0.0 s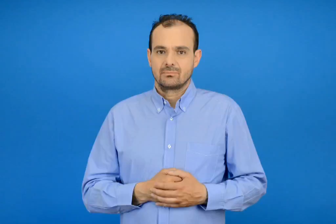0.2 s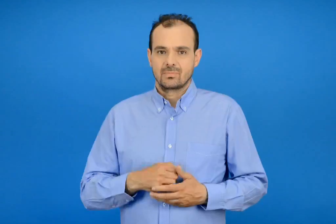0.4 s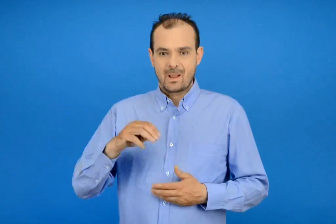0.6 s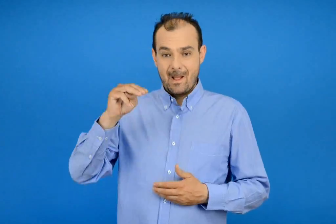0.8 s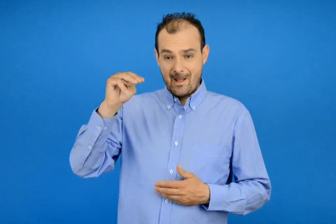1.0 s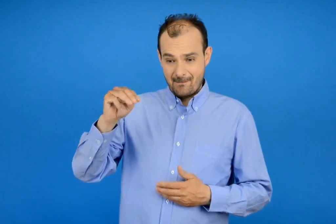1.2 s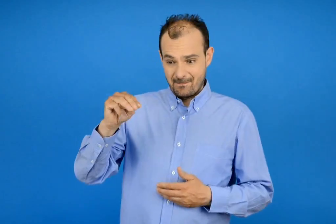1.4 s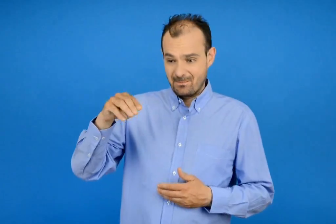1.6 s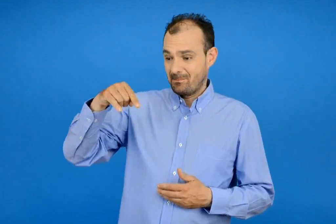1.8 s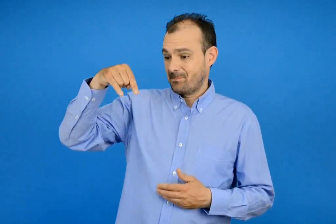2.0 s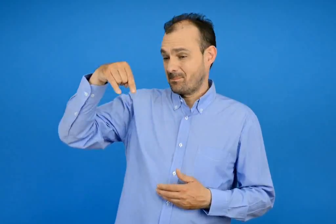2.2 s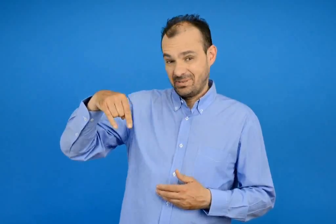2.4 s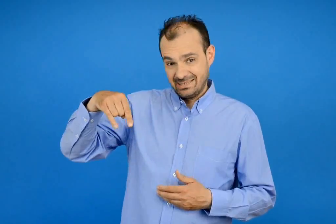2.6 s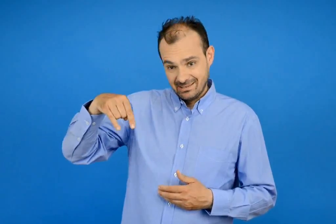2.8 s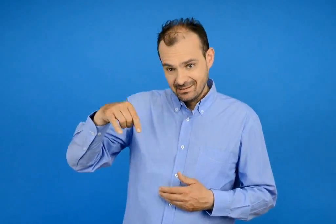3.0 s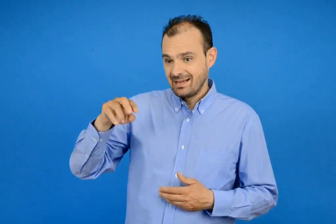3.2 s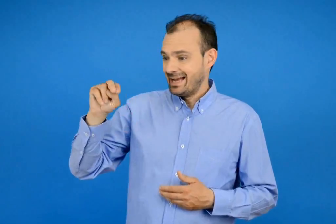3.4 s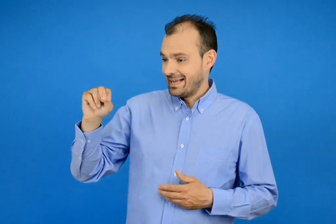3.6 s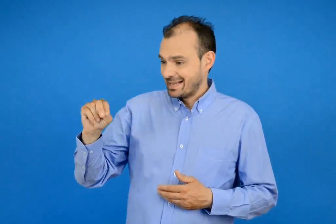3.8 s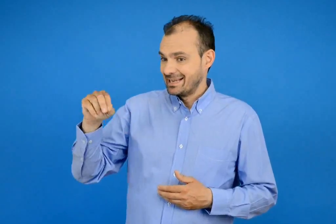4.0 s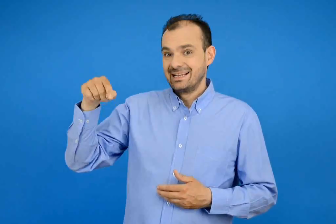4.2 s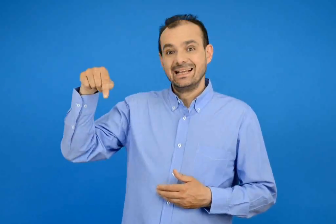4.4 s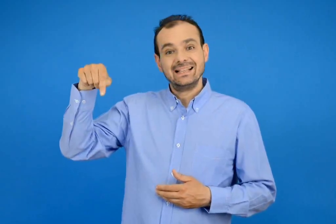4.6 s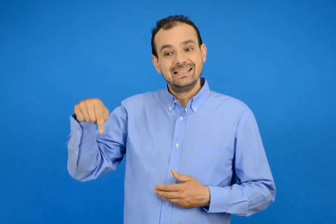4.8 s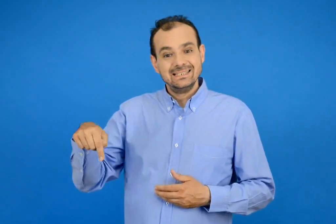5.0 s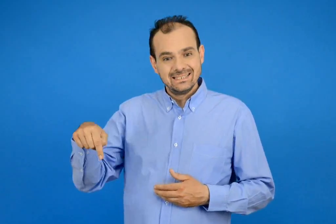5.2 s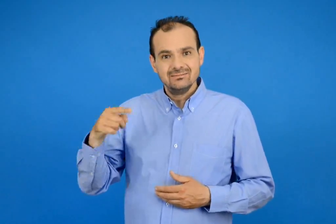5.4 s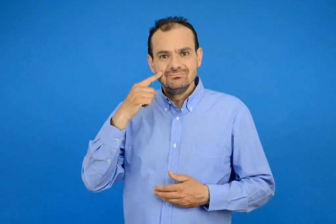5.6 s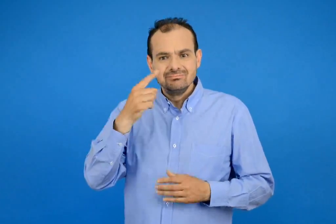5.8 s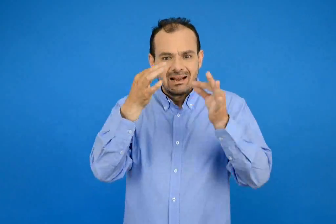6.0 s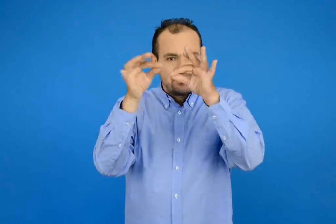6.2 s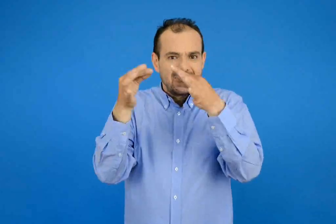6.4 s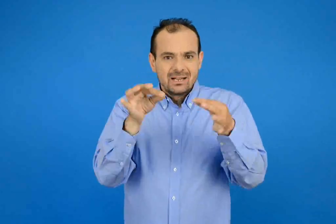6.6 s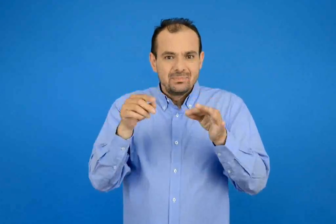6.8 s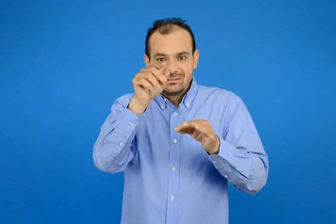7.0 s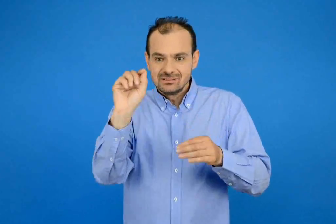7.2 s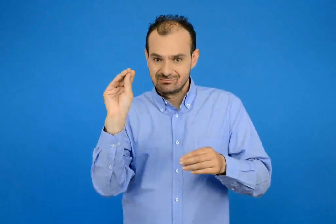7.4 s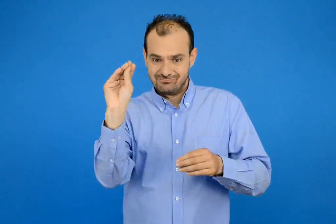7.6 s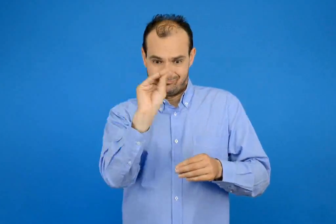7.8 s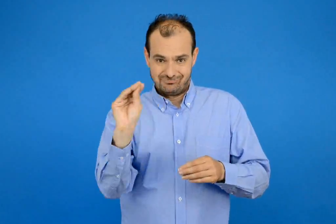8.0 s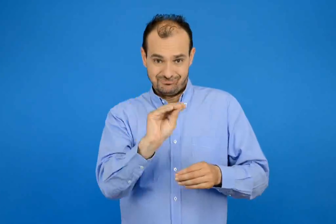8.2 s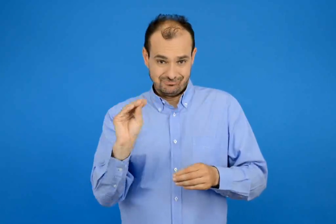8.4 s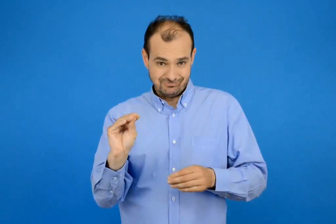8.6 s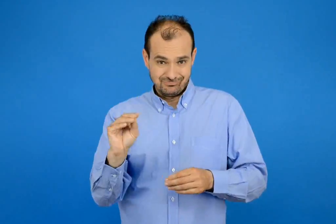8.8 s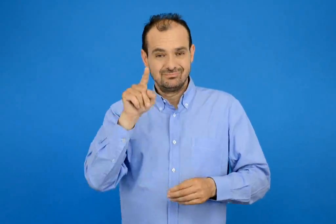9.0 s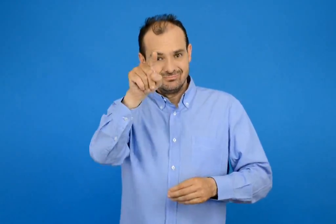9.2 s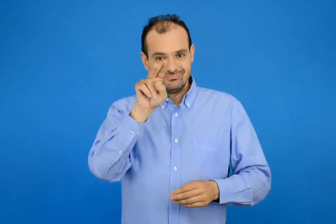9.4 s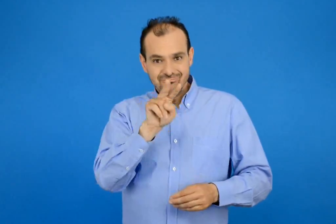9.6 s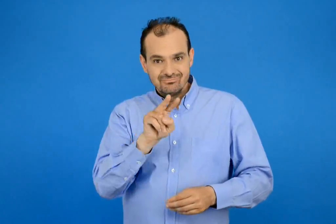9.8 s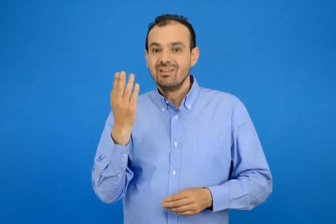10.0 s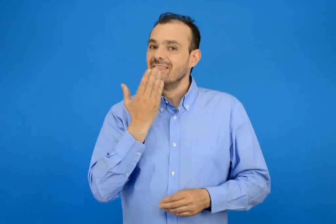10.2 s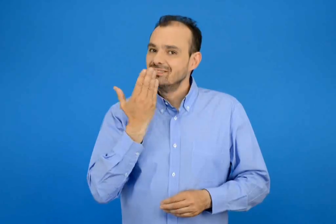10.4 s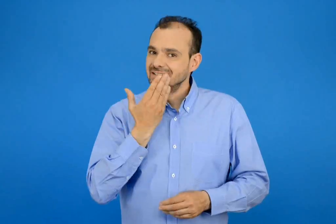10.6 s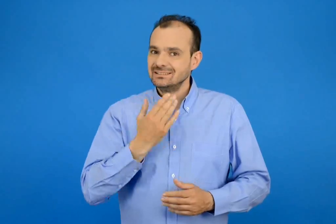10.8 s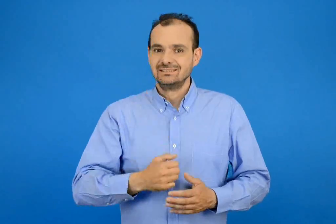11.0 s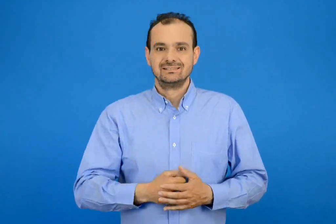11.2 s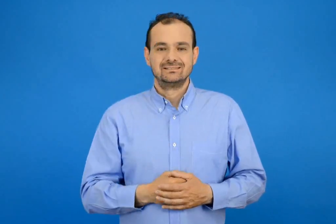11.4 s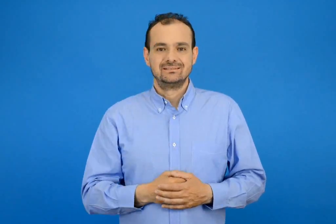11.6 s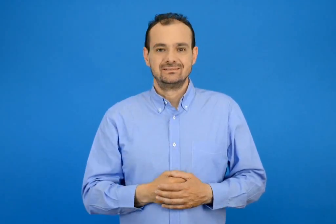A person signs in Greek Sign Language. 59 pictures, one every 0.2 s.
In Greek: συμπλήρωσε τα μπ και ντ που λείπουν και διάβασε
